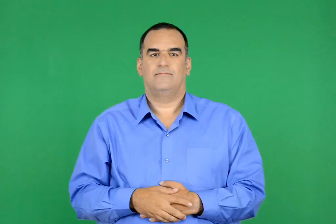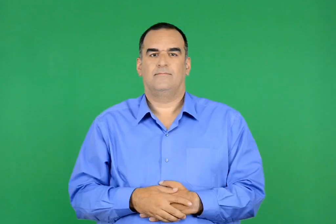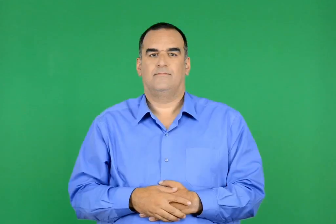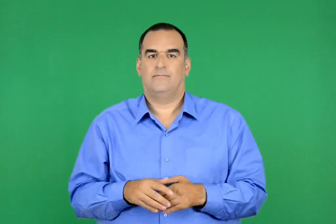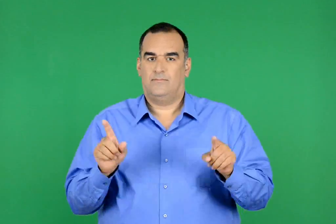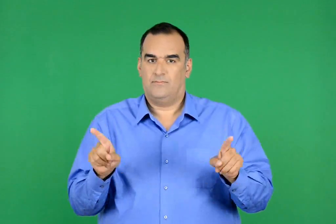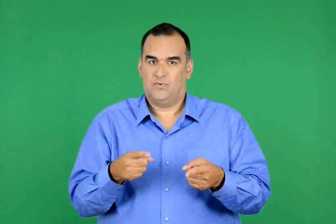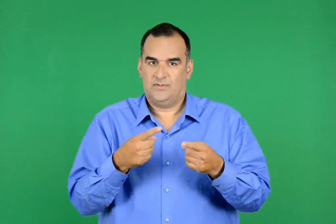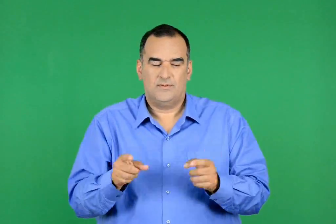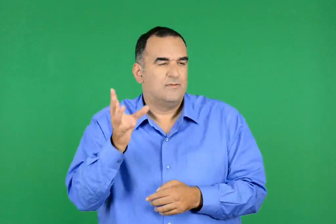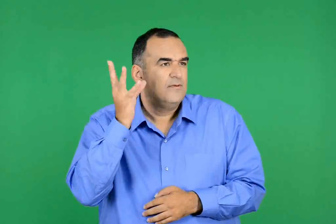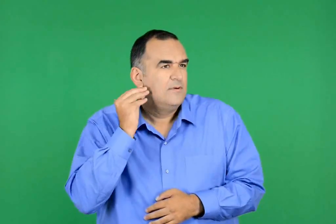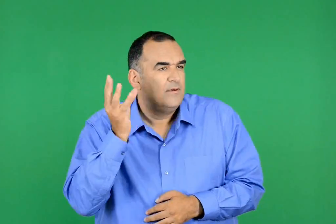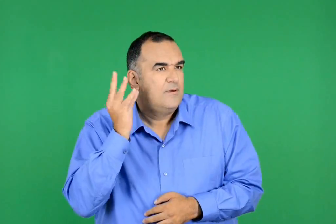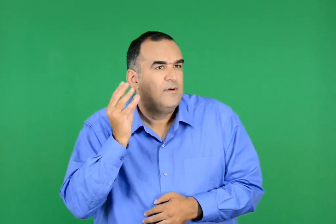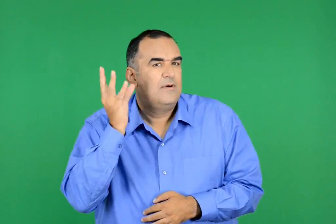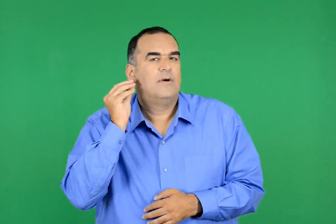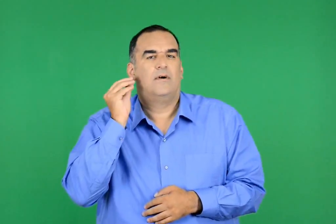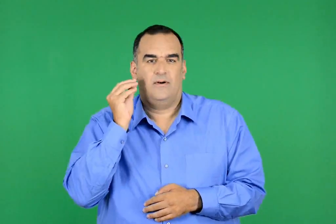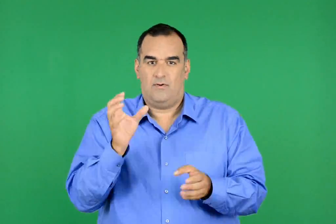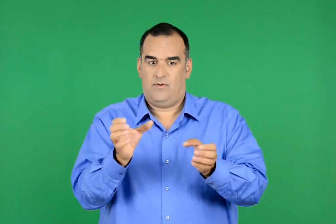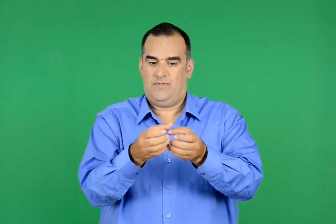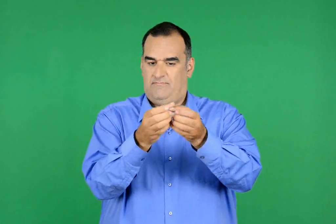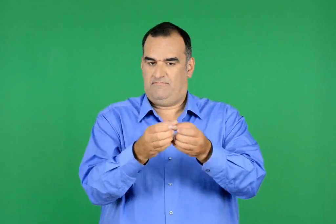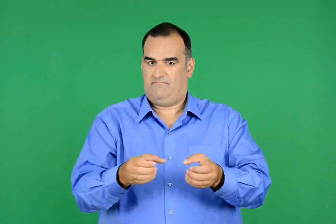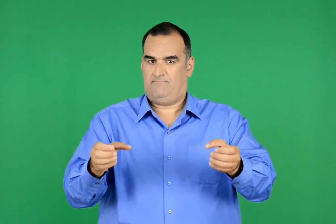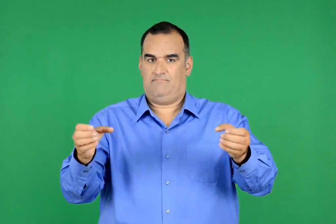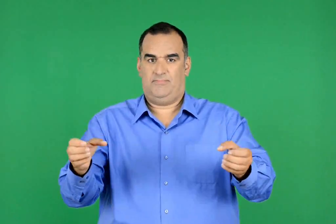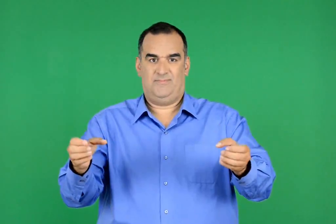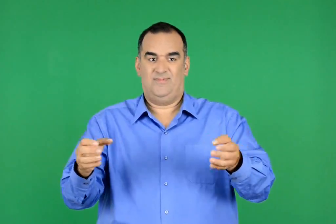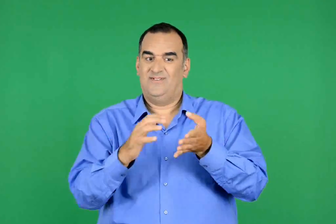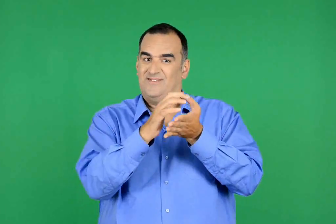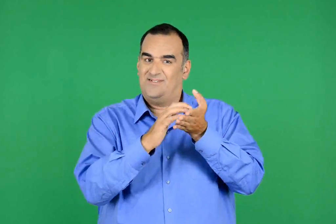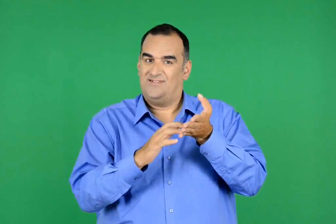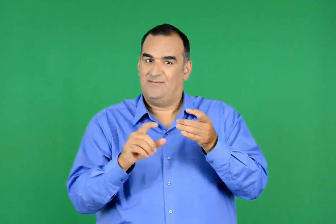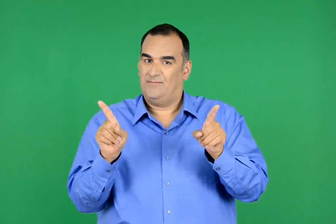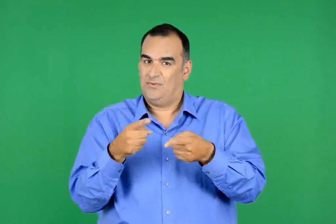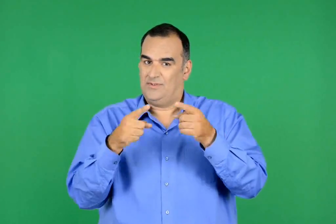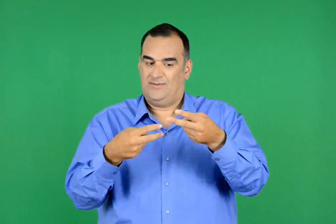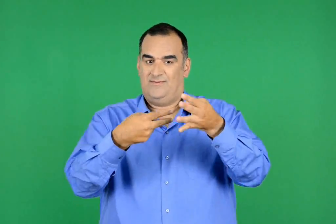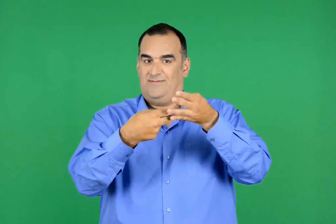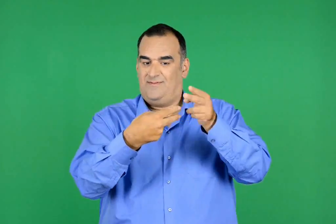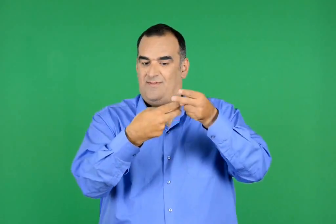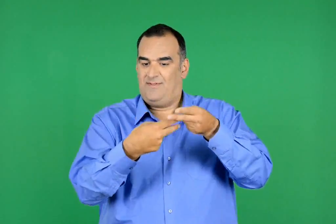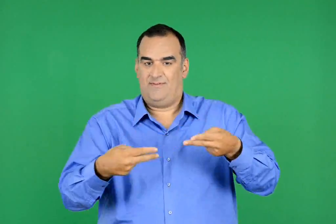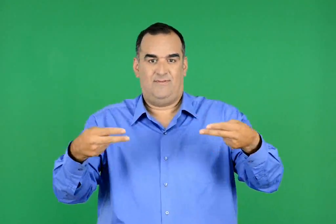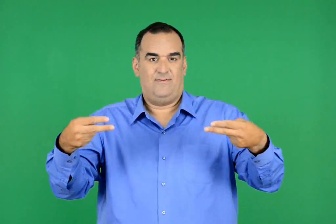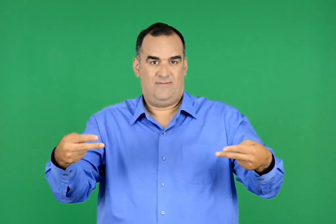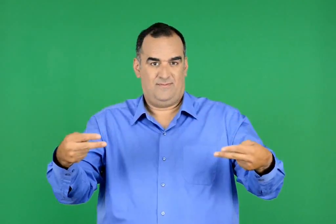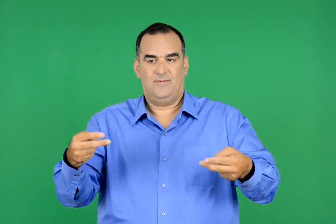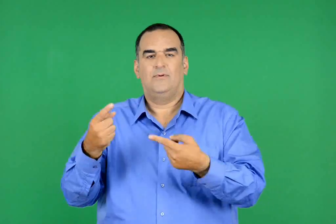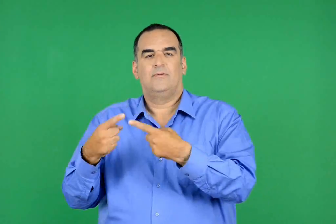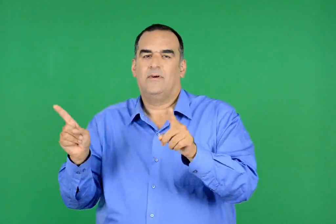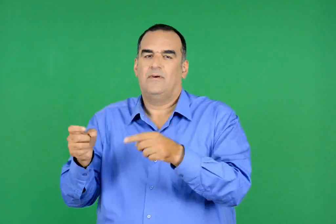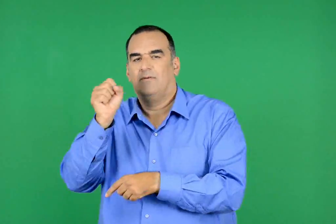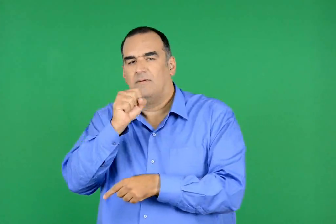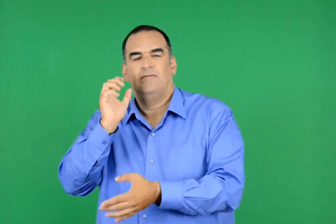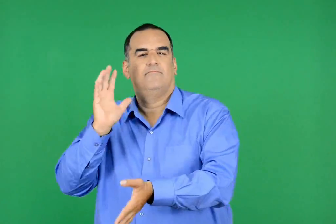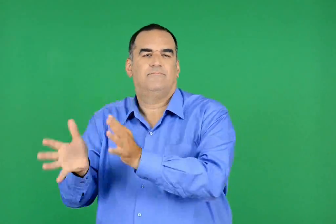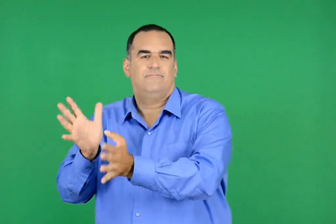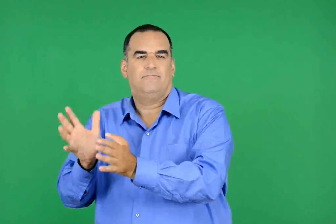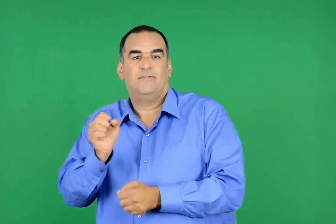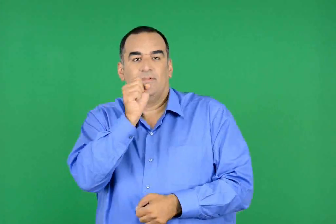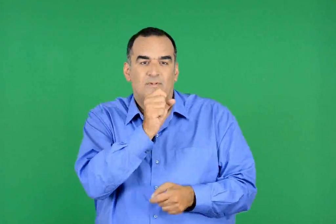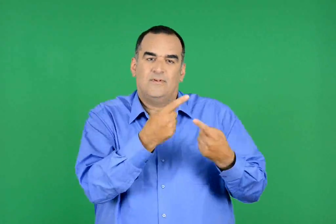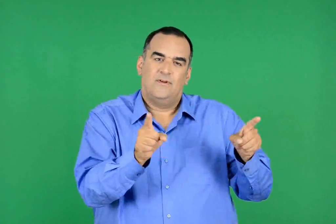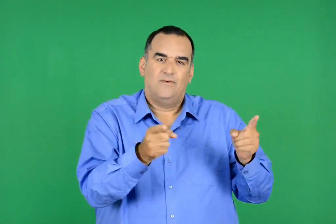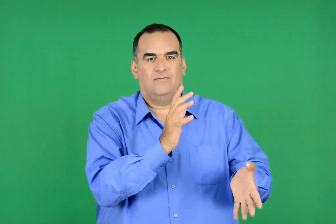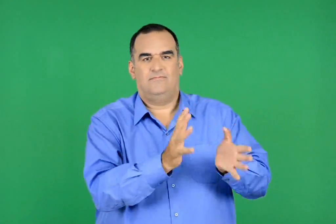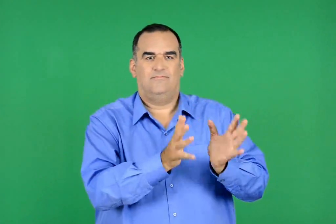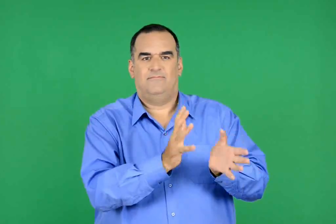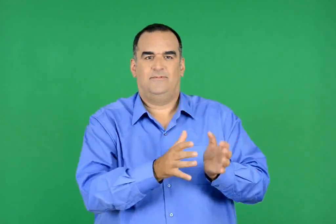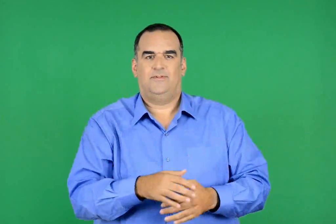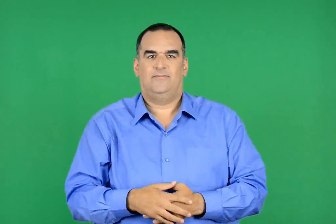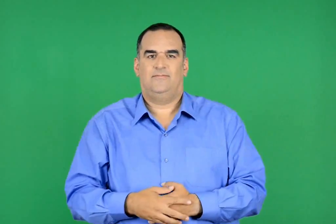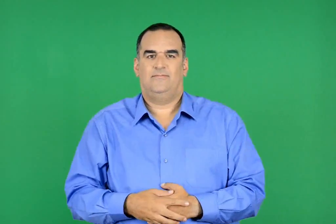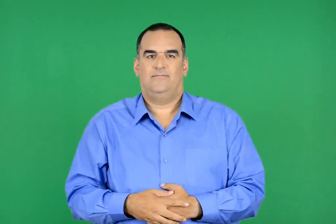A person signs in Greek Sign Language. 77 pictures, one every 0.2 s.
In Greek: ακούμε τη μουσική και έπειτα χωριζόμαστε σε δύο ομάδες. η μία τραγουδά τους δύο πρώτους στίχους κάθε στροφής και η άλλη τους δύο τελευταίους
